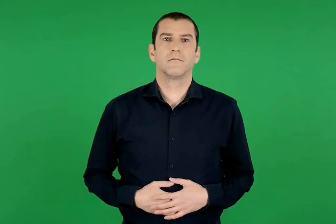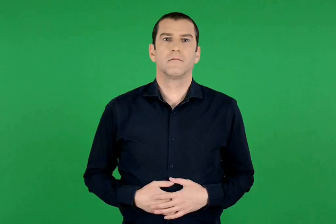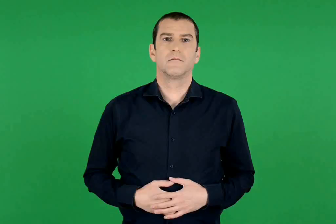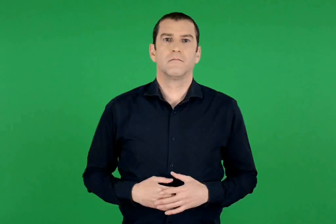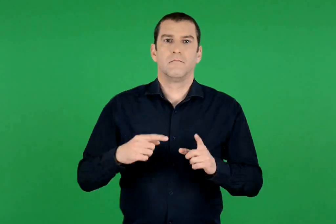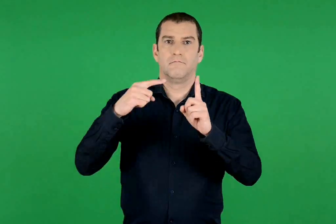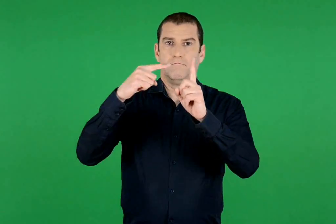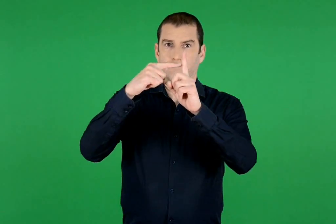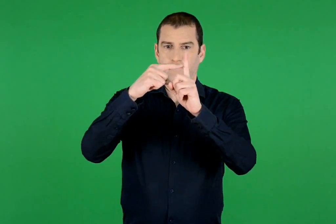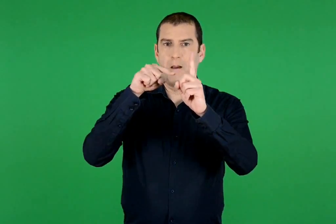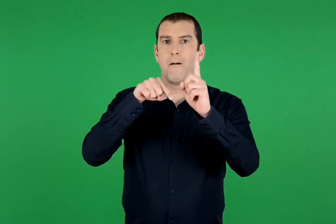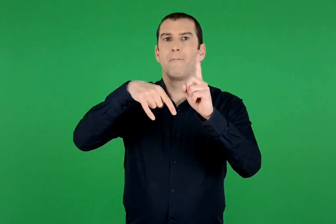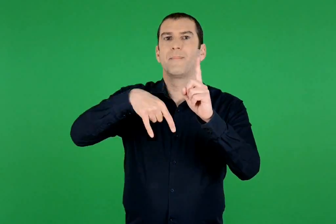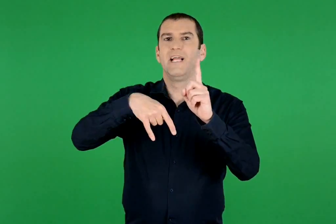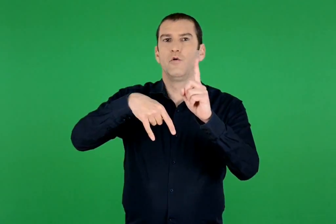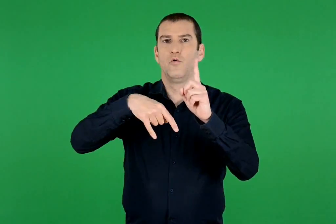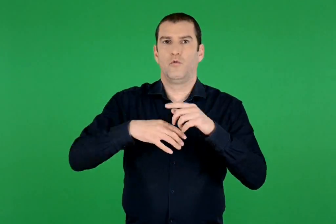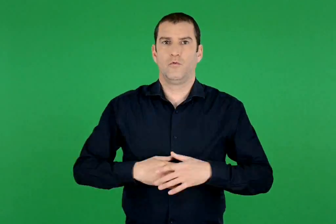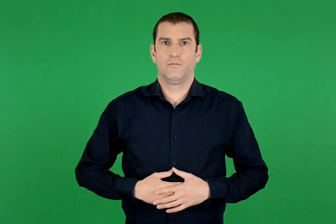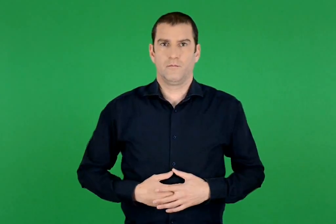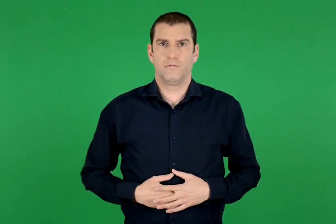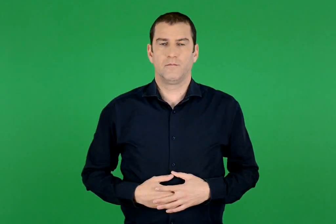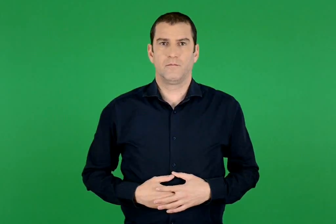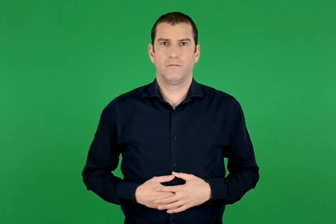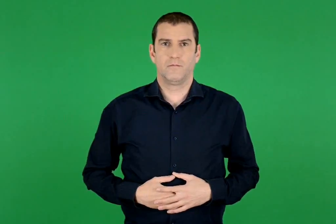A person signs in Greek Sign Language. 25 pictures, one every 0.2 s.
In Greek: πηλίκο
